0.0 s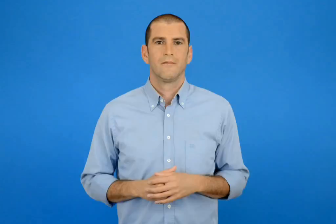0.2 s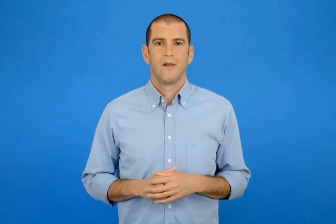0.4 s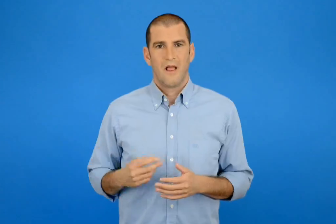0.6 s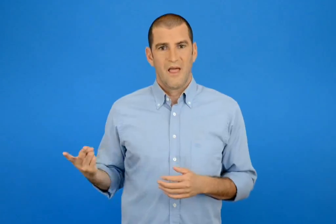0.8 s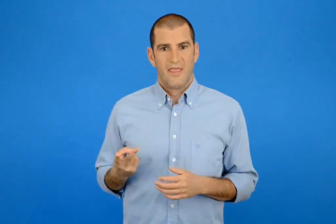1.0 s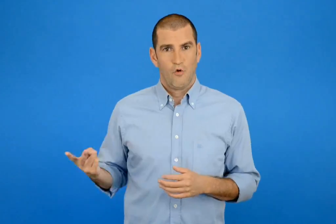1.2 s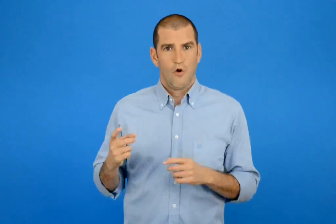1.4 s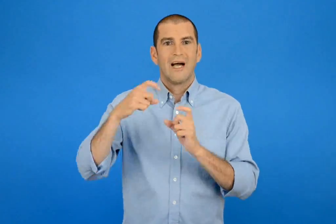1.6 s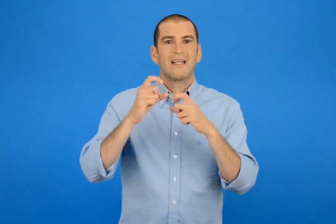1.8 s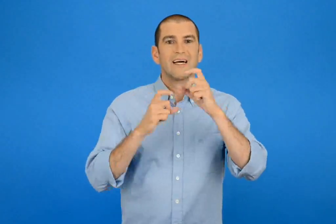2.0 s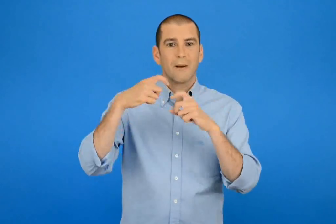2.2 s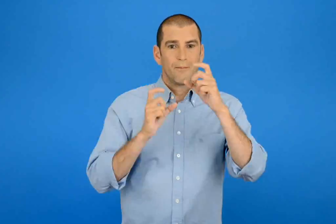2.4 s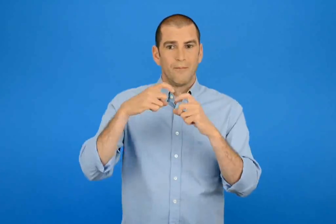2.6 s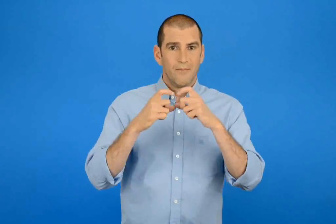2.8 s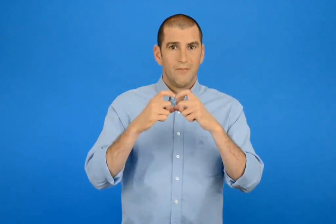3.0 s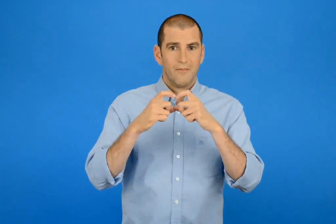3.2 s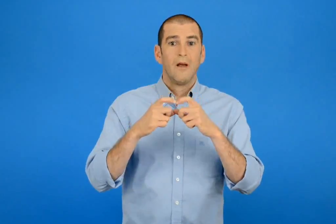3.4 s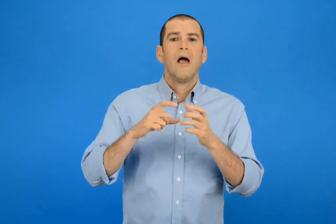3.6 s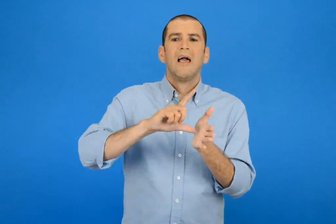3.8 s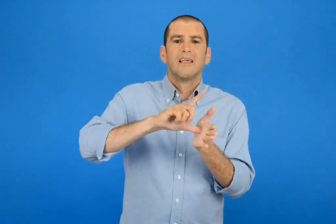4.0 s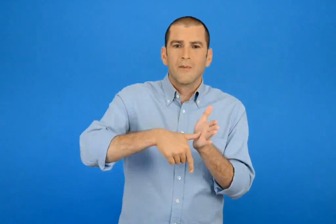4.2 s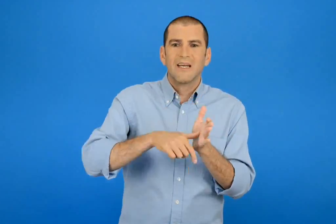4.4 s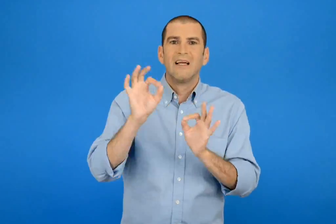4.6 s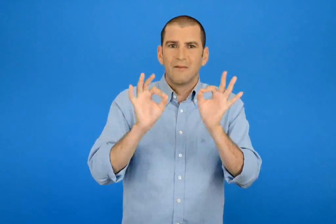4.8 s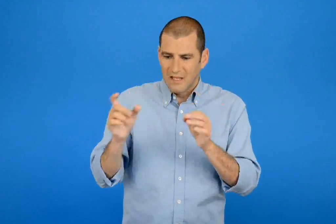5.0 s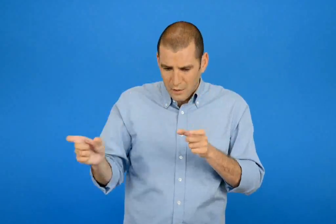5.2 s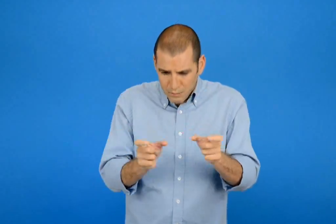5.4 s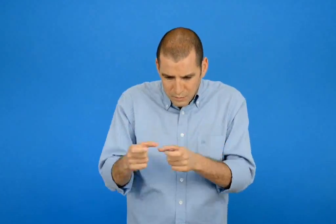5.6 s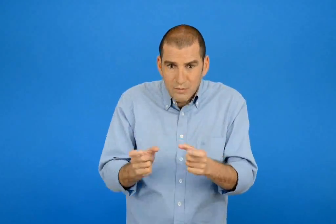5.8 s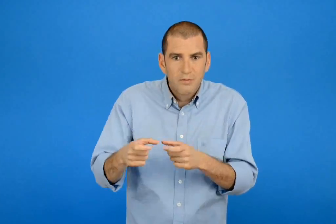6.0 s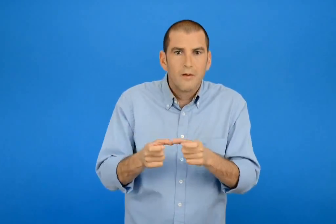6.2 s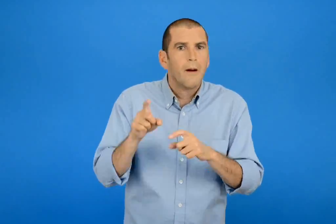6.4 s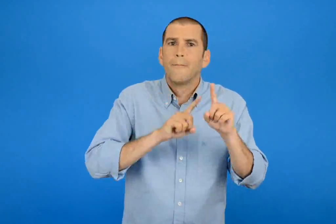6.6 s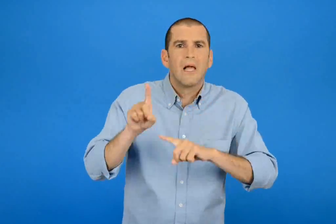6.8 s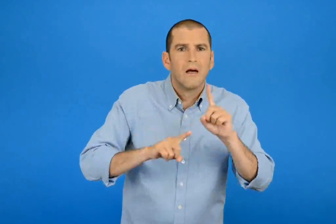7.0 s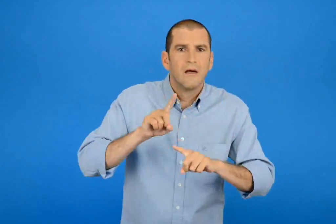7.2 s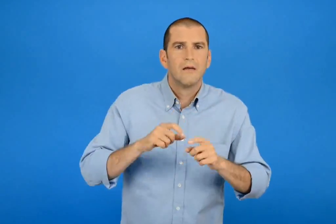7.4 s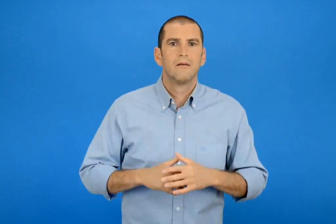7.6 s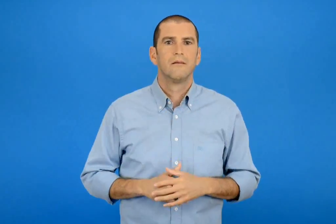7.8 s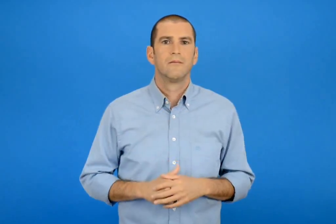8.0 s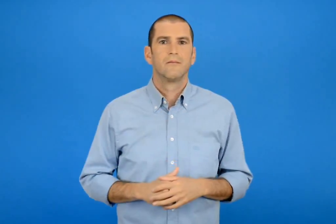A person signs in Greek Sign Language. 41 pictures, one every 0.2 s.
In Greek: για ποιά γεωμετρικά σχήματα χρειάστηκαν κομμάτια και από τα δύο ταγκραμ ;
